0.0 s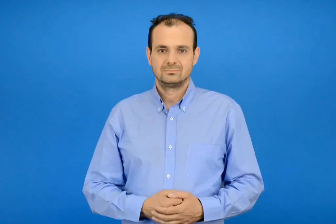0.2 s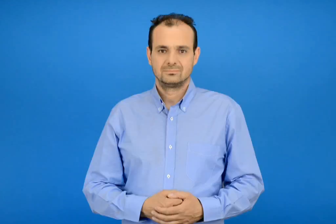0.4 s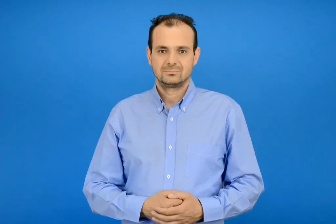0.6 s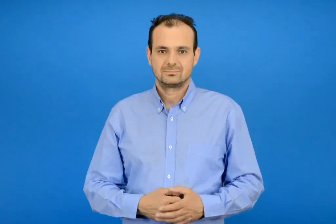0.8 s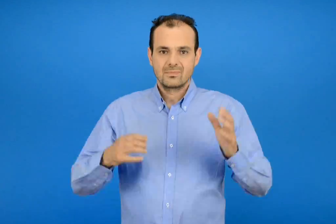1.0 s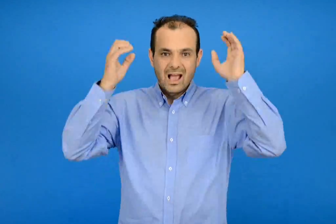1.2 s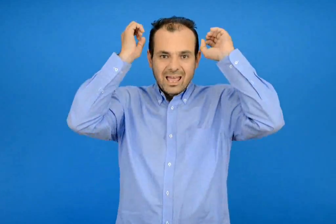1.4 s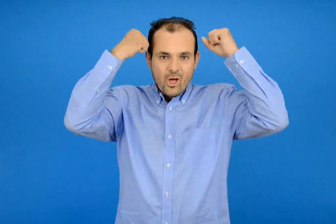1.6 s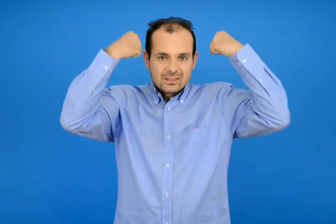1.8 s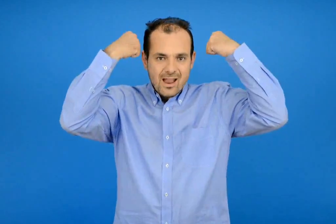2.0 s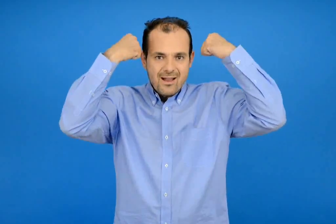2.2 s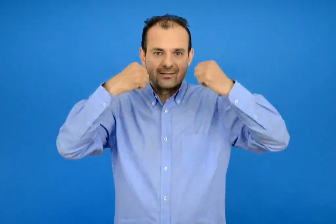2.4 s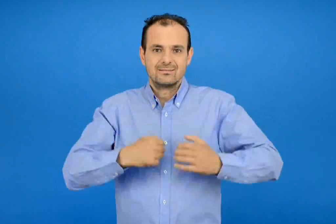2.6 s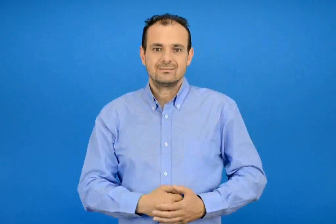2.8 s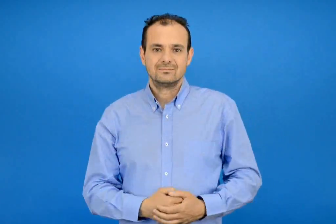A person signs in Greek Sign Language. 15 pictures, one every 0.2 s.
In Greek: η κλοντια
